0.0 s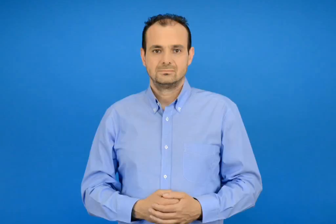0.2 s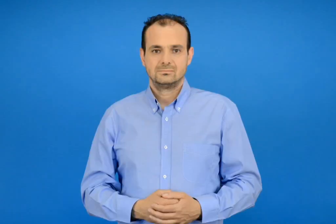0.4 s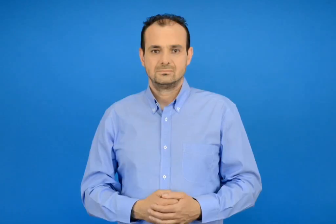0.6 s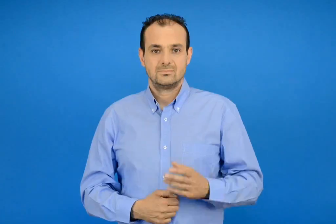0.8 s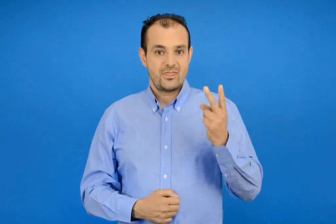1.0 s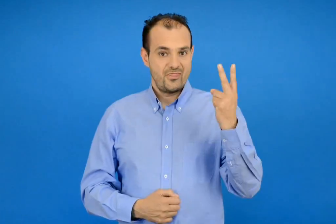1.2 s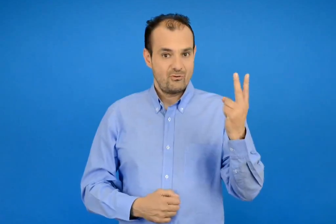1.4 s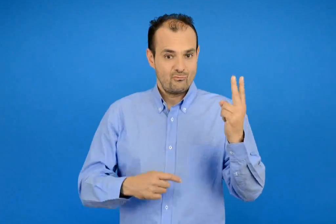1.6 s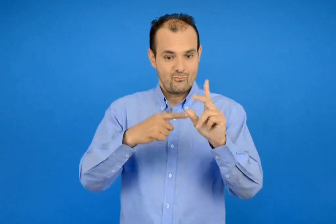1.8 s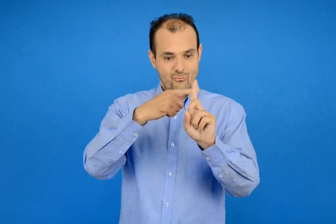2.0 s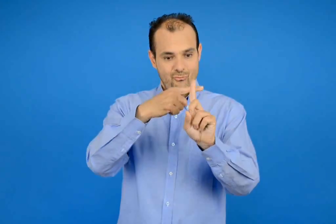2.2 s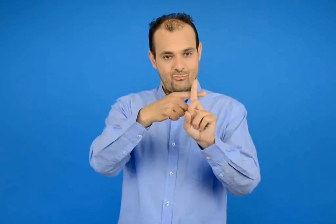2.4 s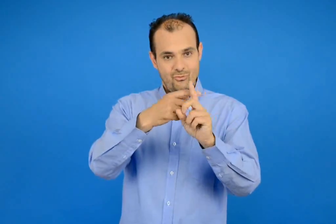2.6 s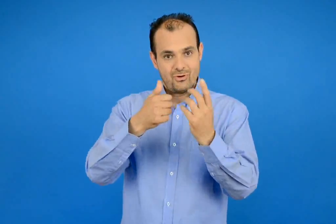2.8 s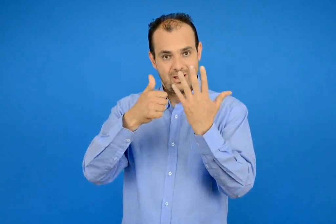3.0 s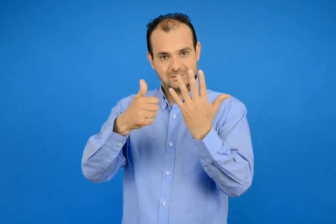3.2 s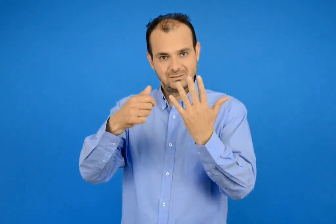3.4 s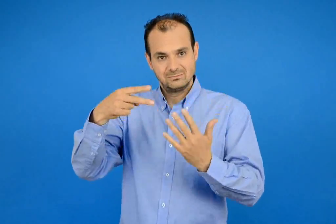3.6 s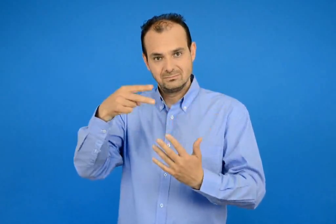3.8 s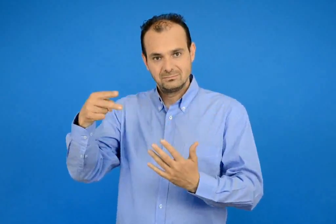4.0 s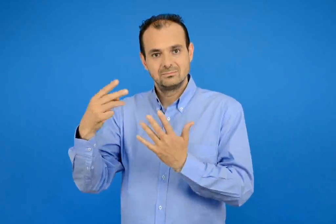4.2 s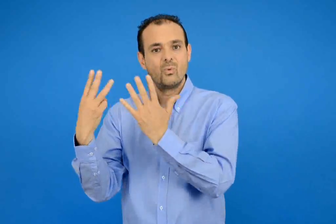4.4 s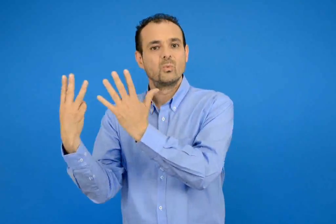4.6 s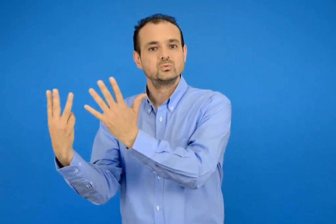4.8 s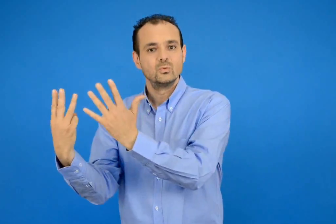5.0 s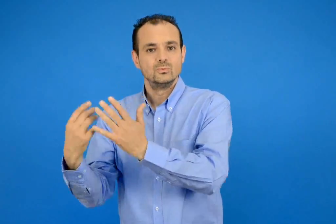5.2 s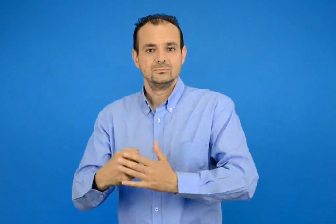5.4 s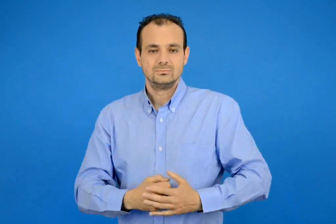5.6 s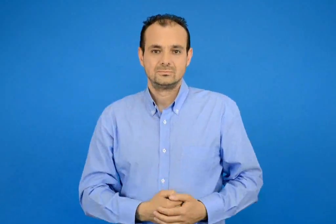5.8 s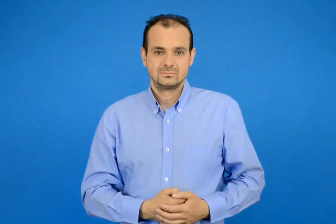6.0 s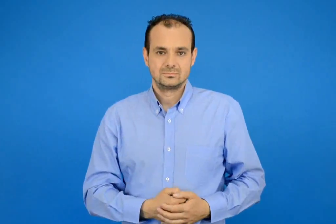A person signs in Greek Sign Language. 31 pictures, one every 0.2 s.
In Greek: 2 + 6 = 8
